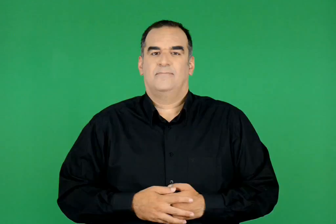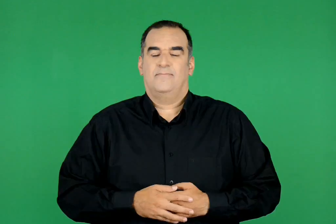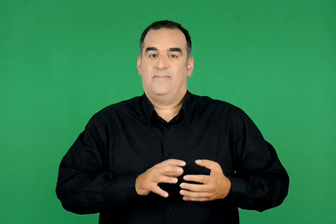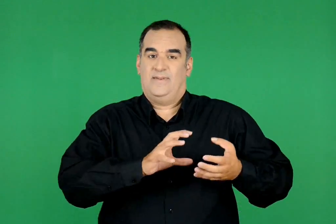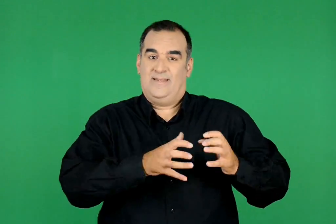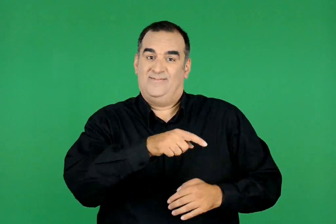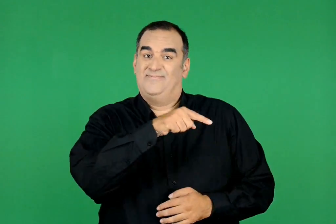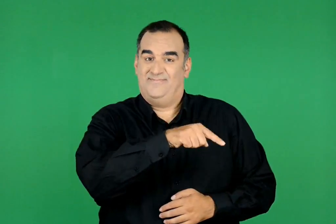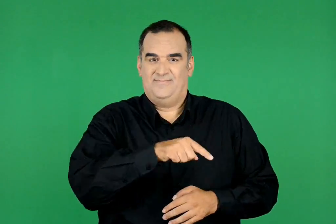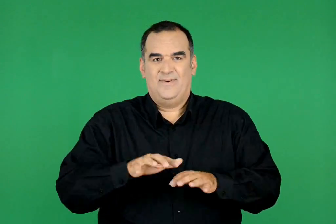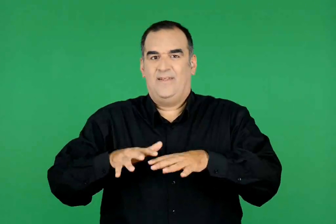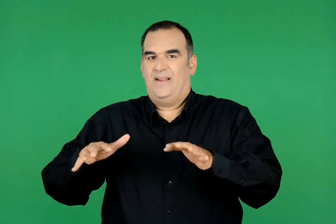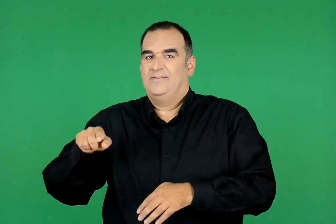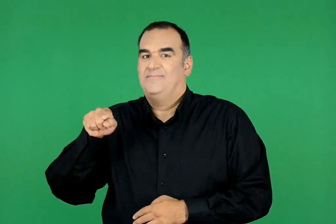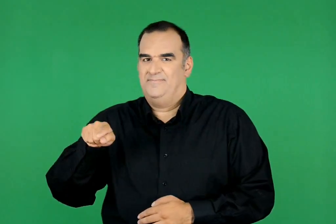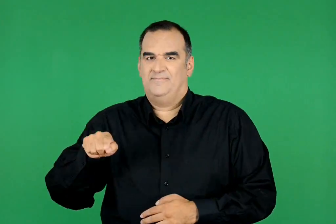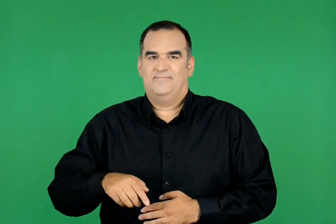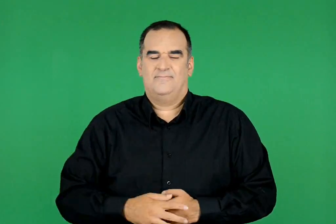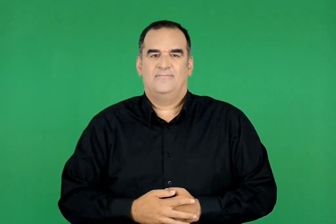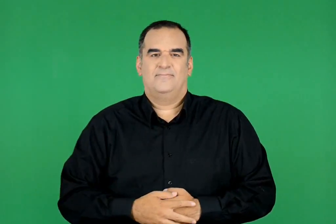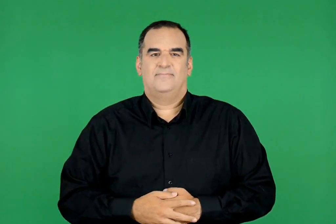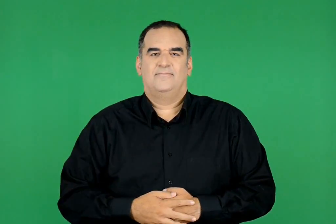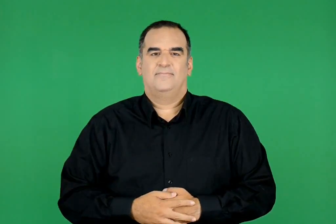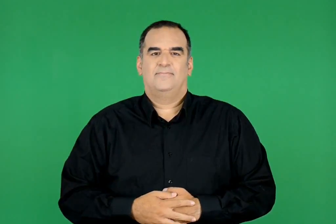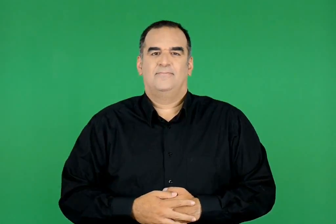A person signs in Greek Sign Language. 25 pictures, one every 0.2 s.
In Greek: στη γη και στη θάλασσα
